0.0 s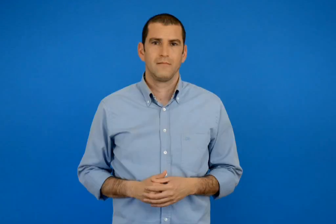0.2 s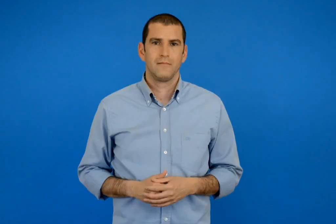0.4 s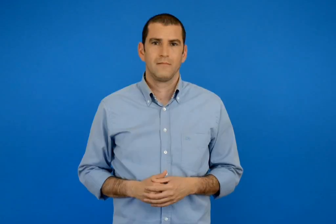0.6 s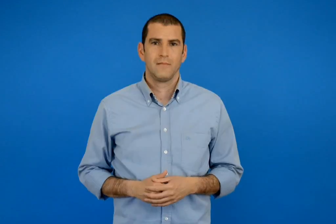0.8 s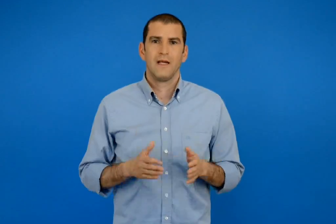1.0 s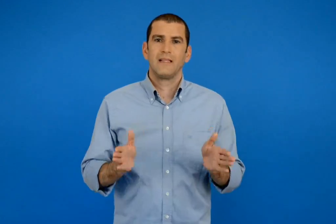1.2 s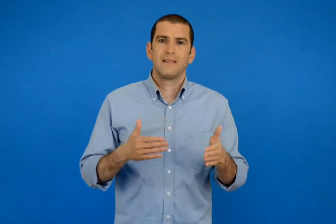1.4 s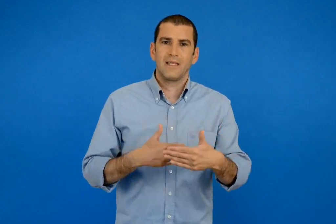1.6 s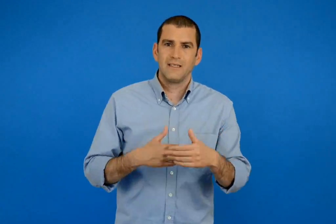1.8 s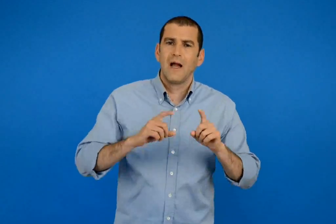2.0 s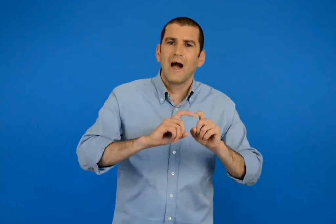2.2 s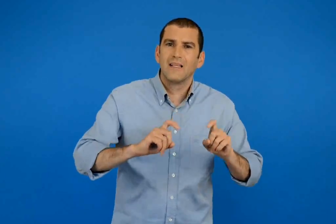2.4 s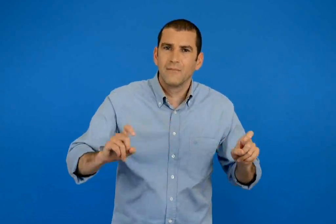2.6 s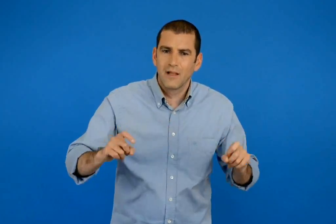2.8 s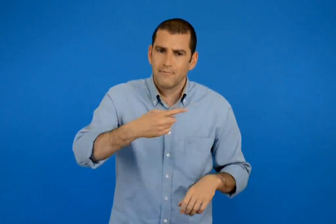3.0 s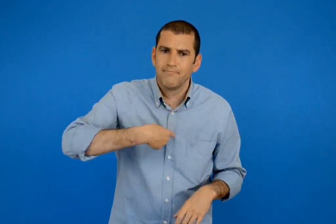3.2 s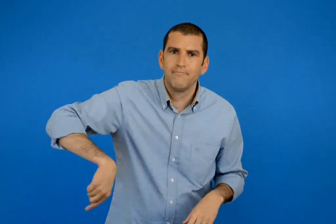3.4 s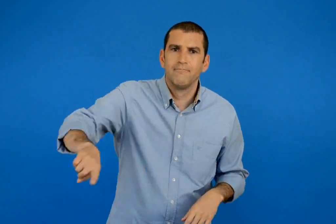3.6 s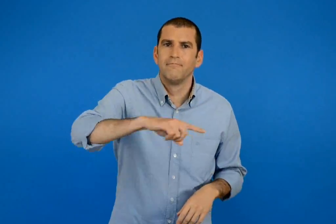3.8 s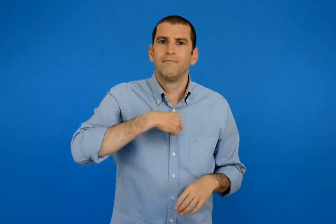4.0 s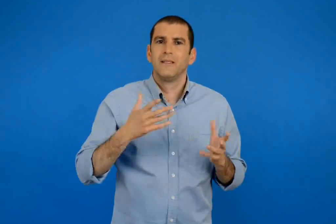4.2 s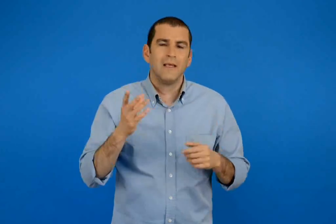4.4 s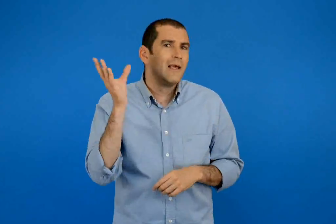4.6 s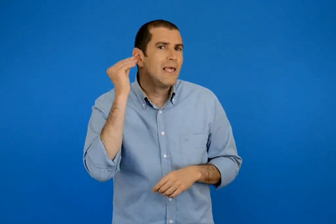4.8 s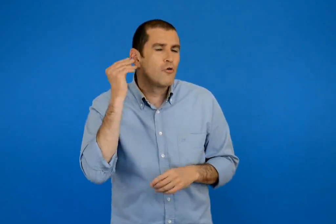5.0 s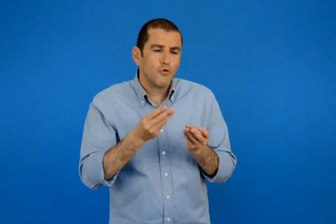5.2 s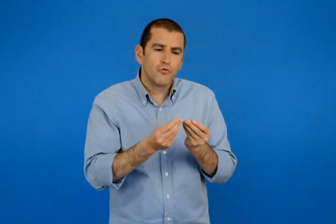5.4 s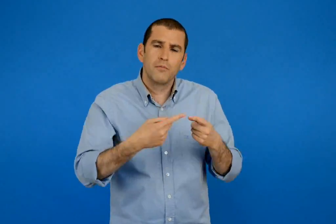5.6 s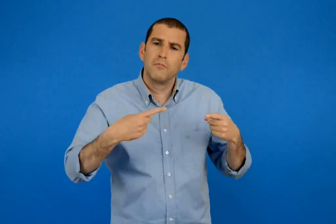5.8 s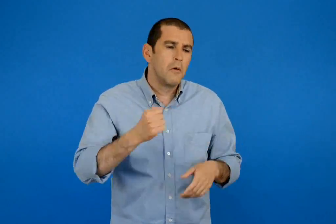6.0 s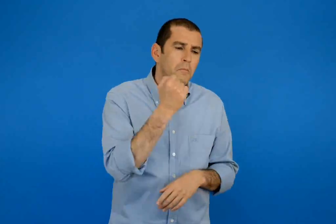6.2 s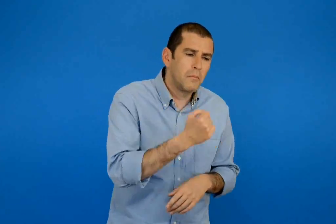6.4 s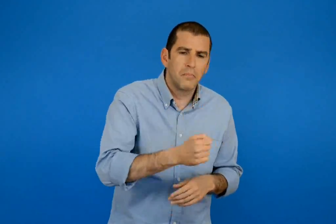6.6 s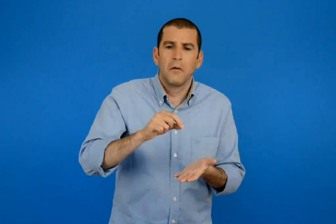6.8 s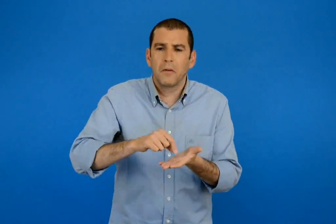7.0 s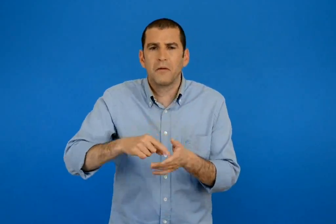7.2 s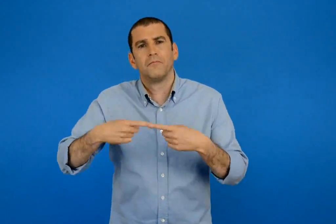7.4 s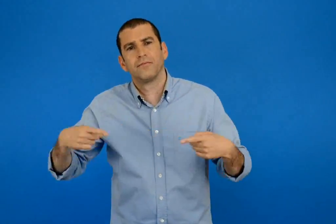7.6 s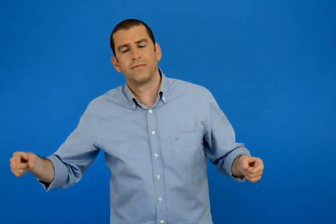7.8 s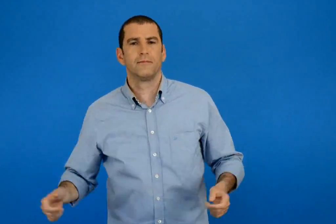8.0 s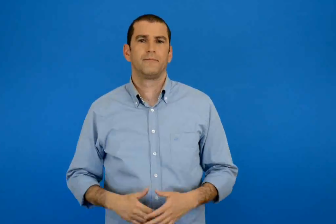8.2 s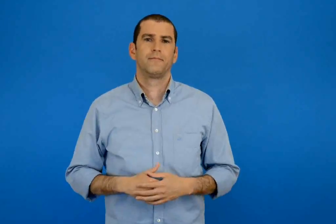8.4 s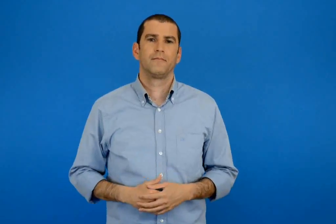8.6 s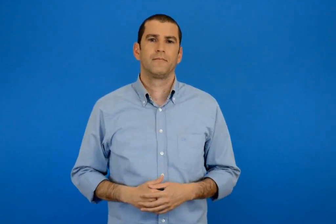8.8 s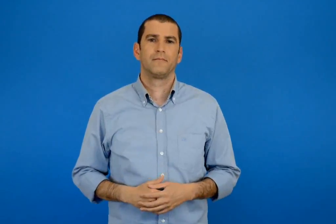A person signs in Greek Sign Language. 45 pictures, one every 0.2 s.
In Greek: κάνουμε τα αντικείμενα της τάξης να βγάλουν ήχο
